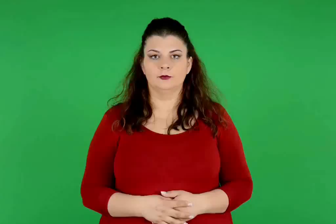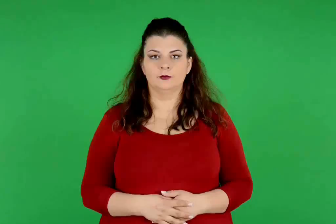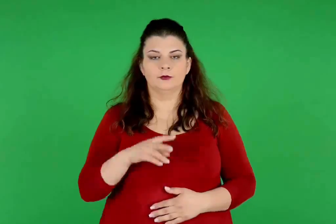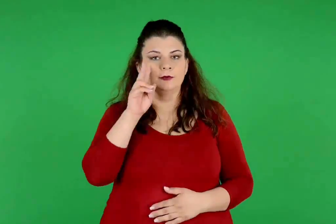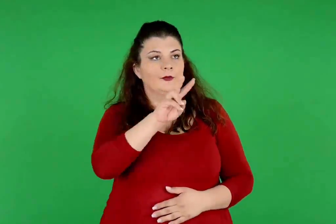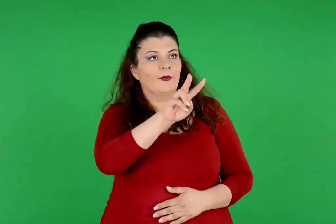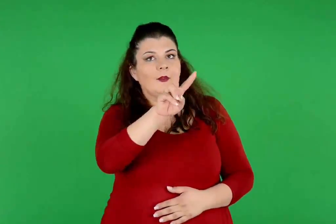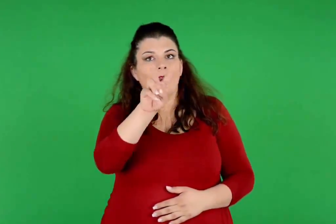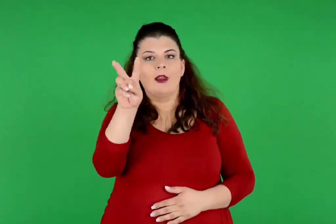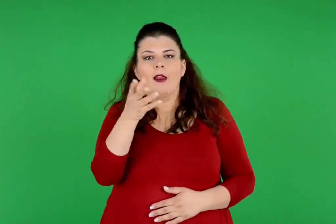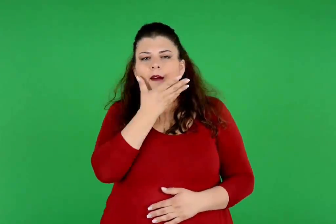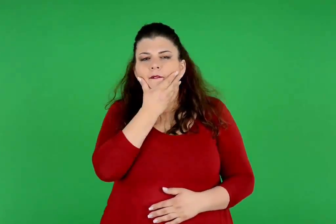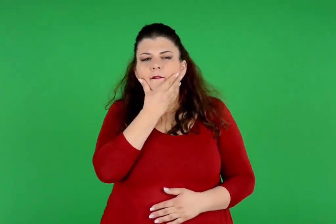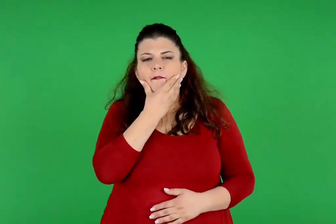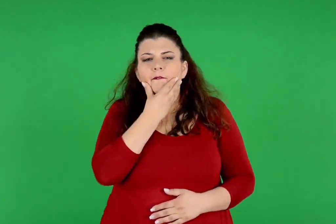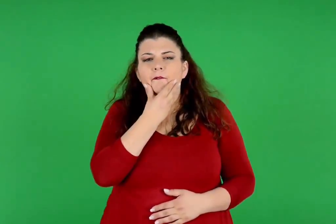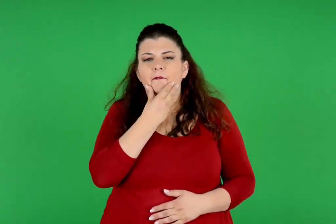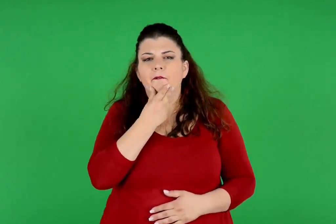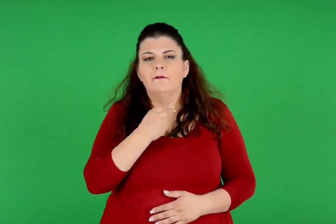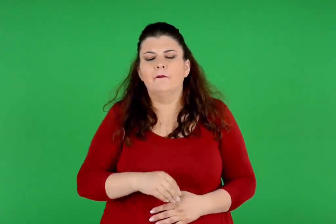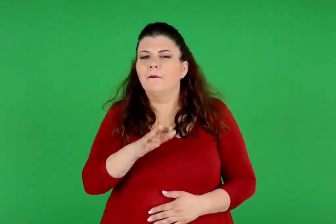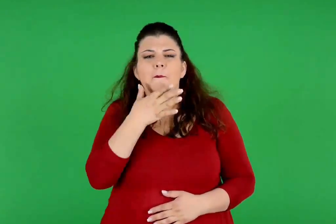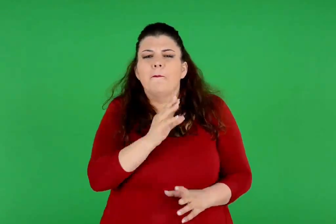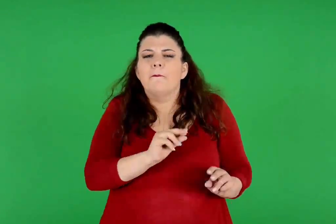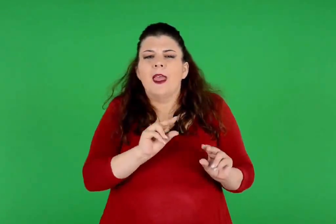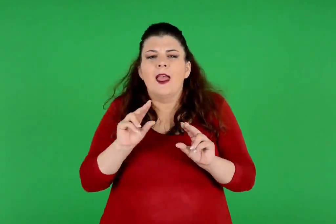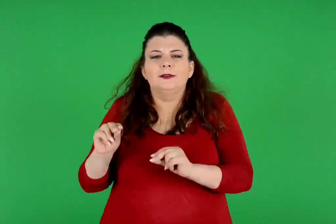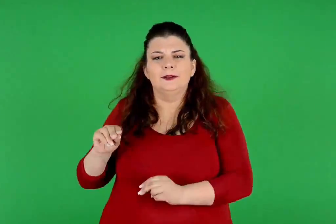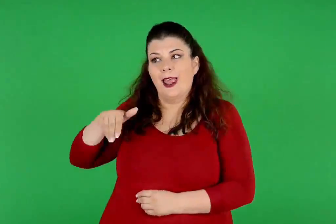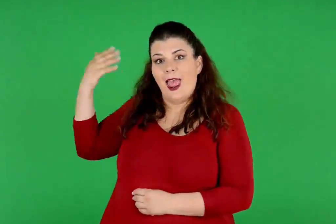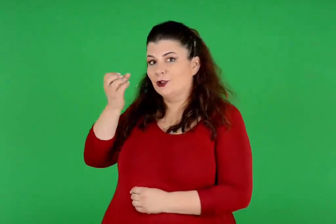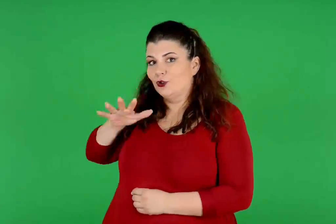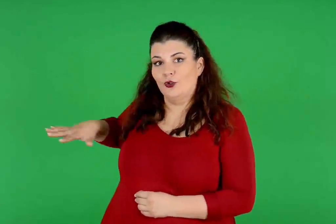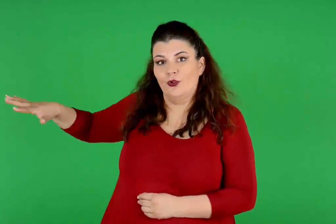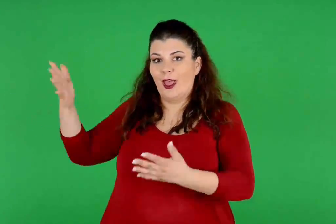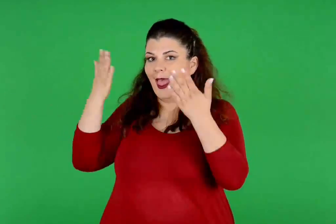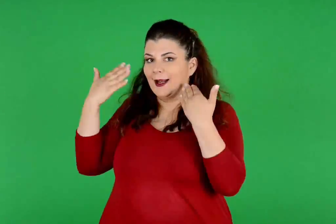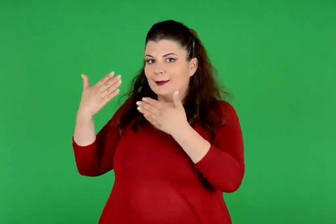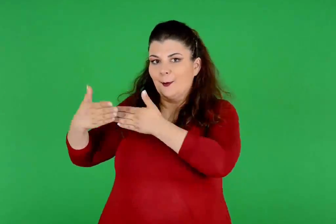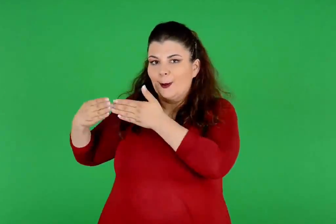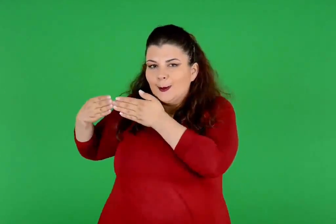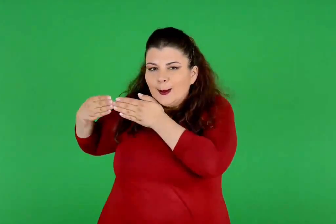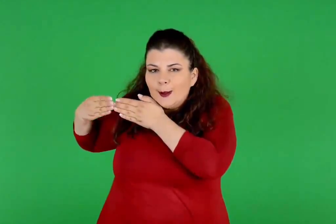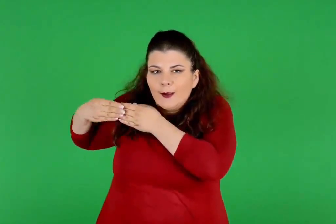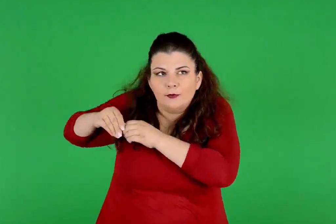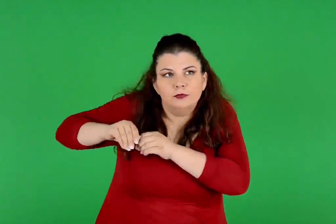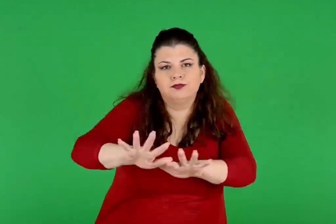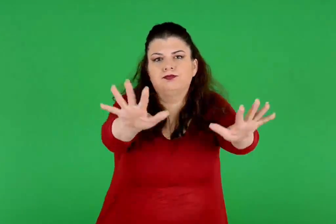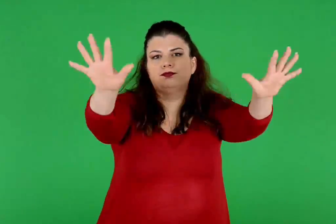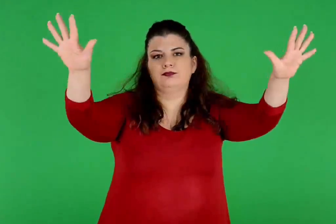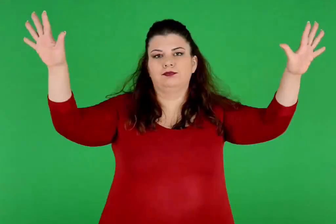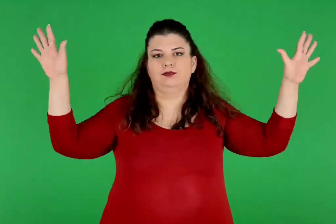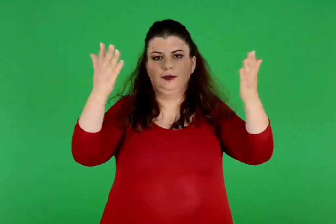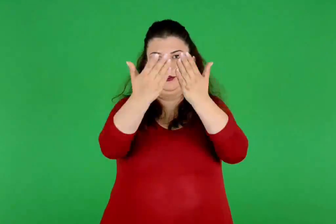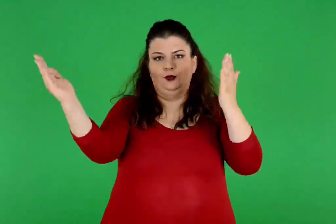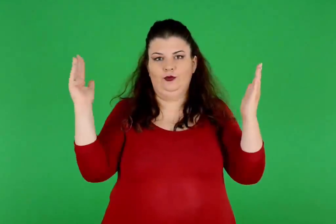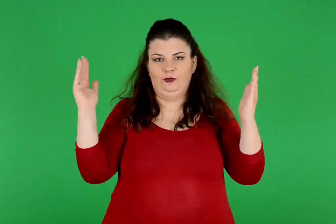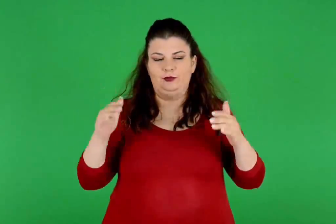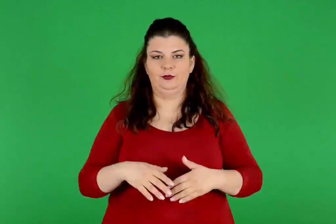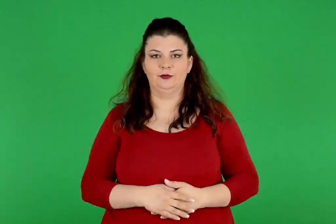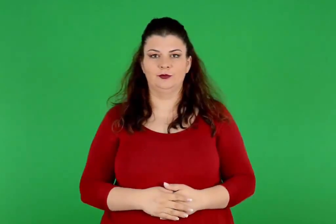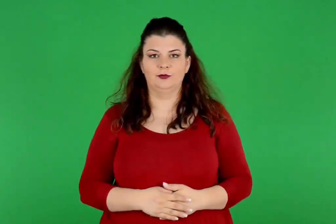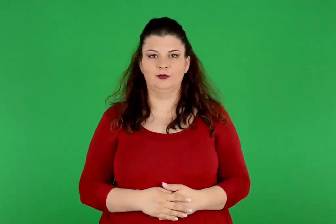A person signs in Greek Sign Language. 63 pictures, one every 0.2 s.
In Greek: ήτανε τόσο όμορφα [] που θαρρούσες ότι η ίδια η άνοιξη γλίστρησε από την πορτούλα να φουντώσει στους τοίχους
